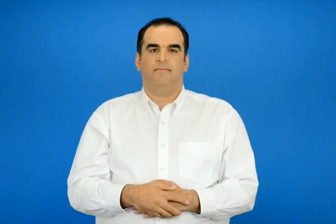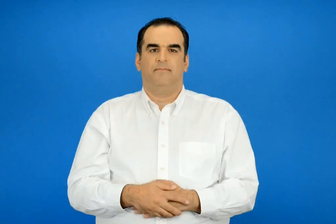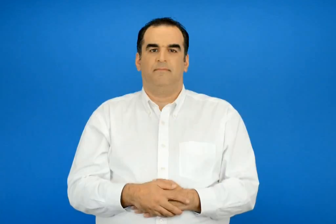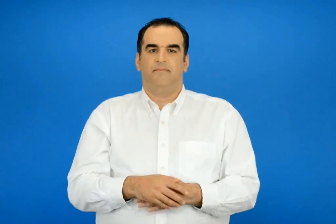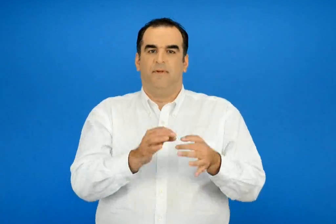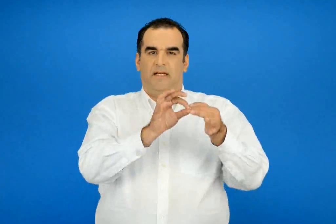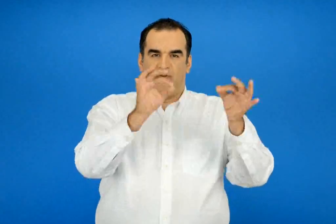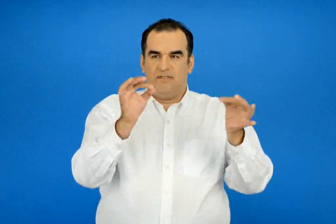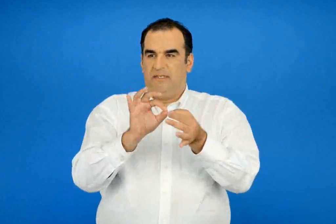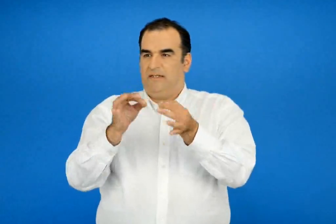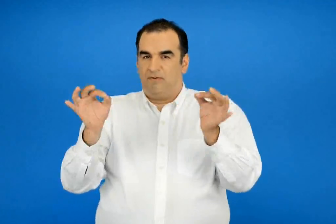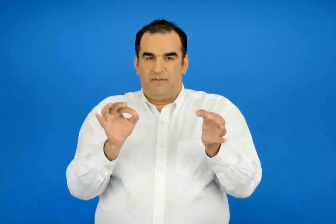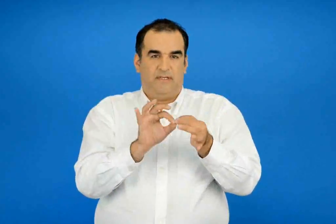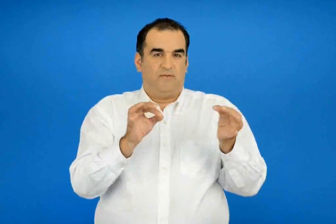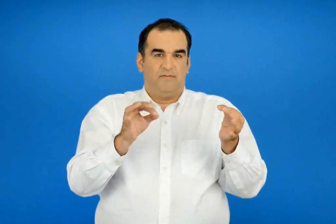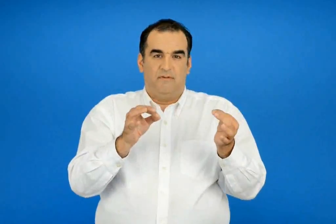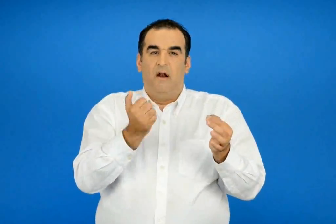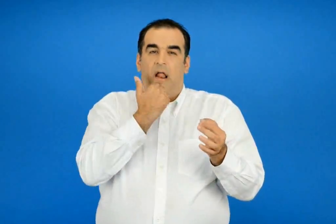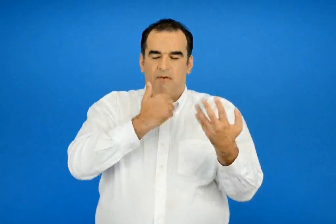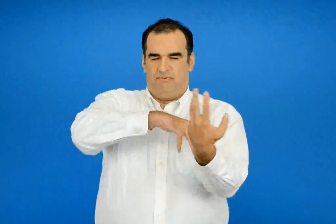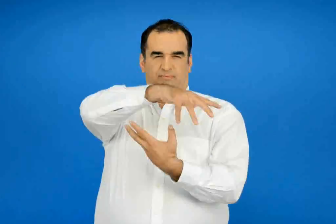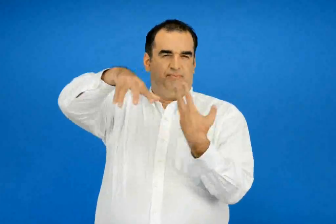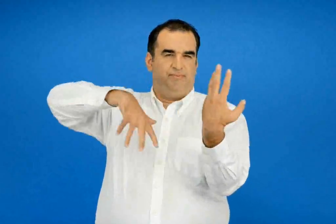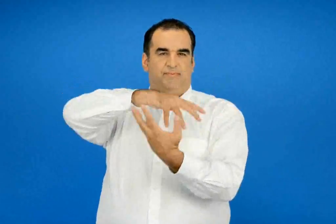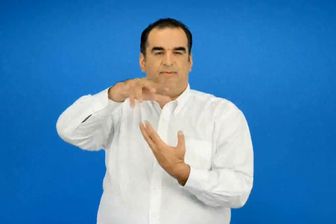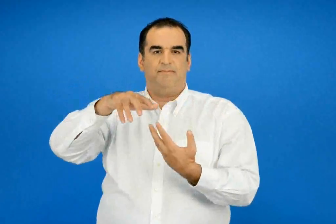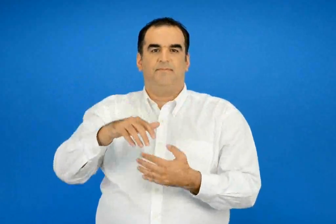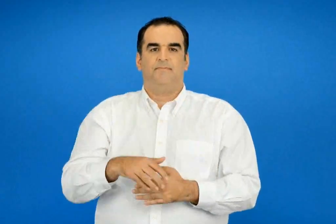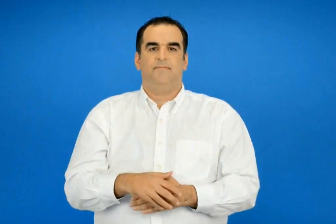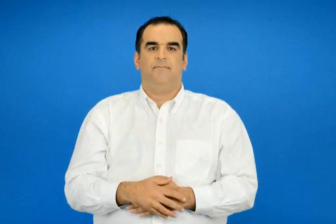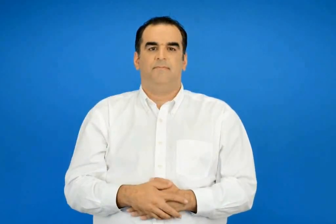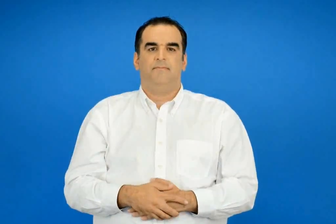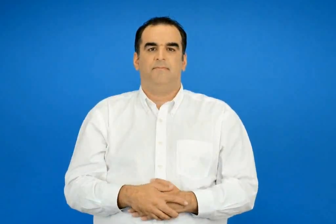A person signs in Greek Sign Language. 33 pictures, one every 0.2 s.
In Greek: λαθεύοντας ιστορίες
